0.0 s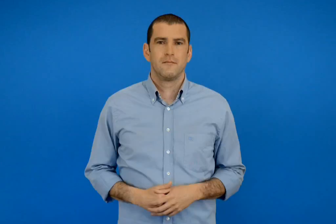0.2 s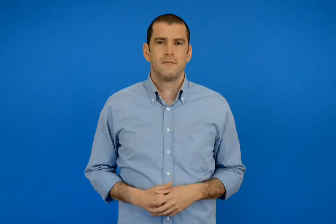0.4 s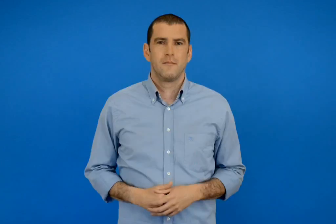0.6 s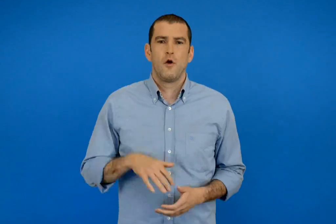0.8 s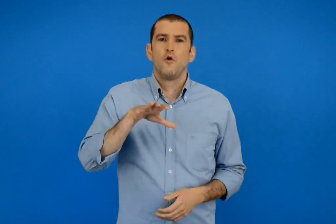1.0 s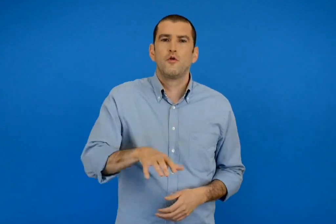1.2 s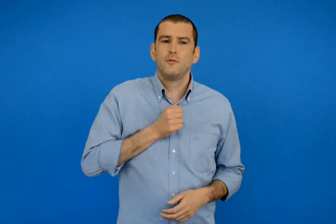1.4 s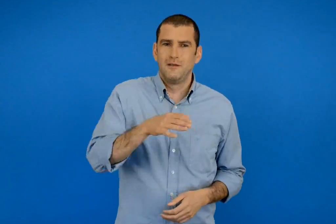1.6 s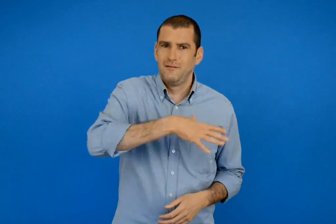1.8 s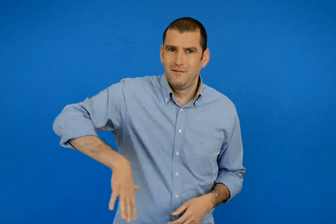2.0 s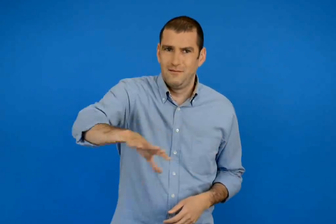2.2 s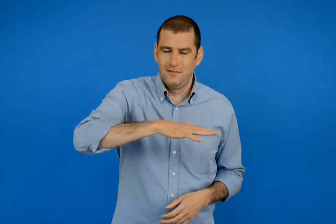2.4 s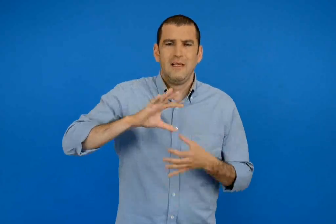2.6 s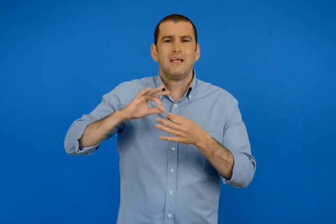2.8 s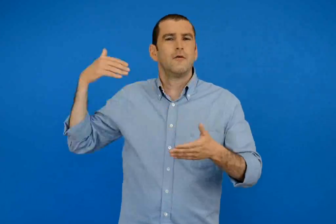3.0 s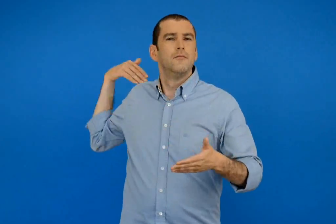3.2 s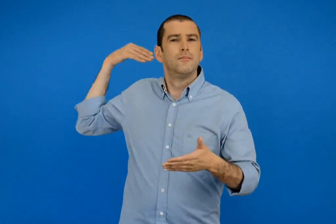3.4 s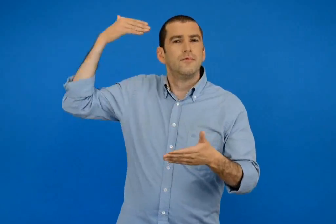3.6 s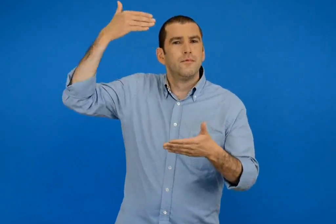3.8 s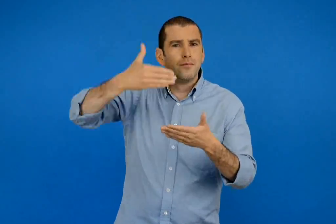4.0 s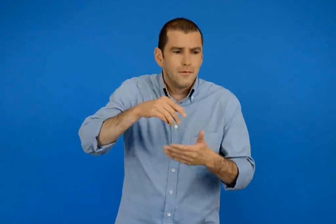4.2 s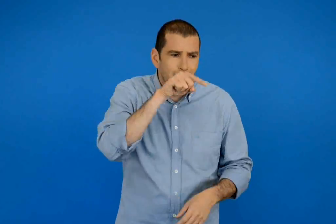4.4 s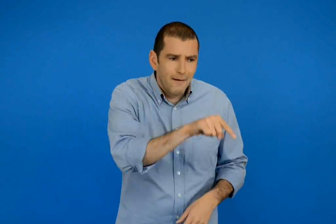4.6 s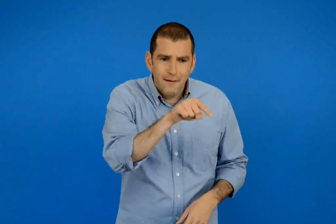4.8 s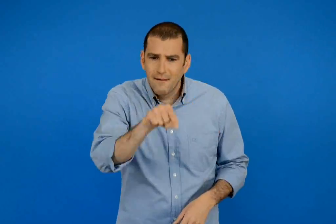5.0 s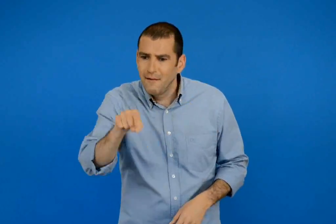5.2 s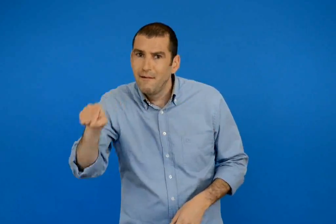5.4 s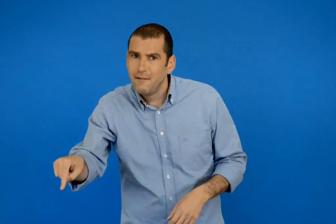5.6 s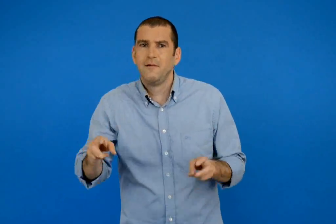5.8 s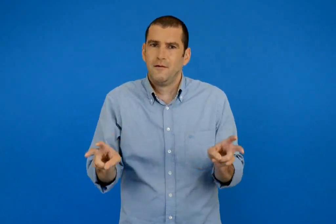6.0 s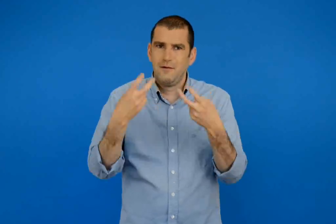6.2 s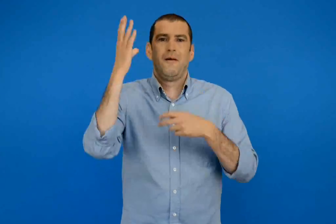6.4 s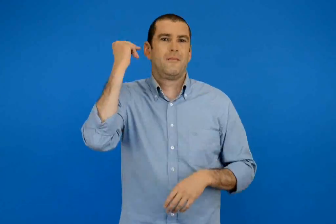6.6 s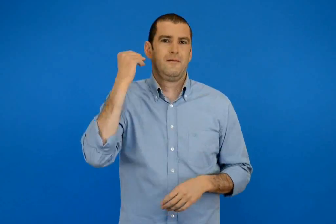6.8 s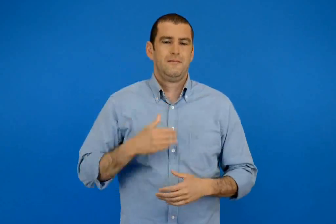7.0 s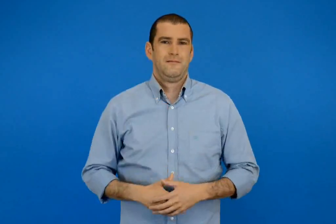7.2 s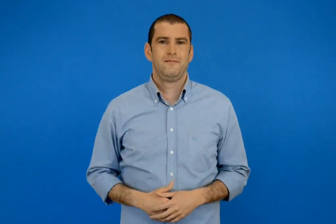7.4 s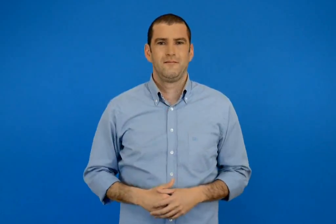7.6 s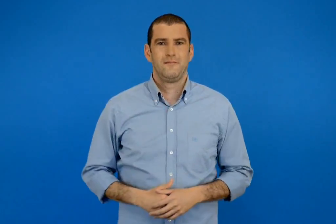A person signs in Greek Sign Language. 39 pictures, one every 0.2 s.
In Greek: ανακαλύπτουμε σημάδια από την ιστορία του τόπου µας
